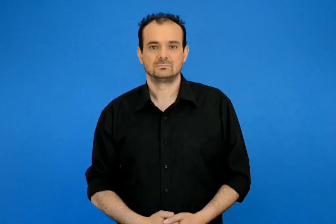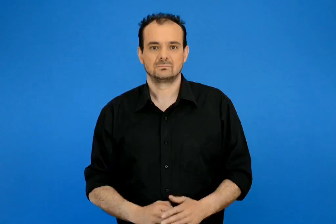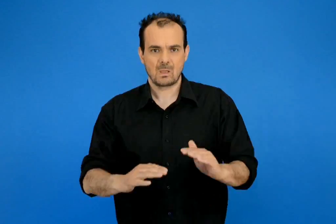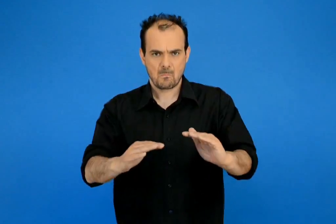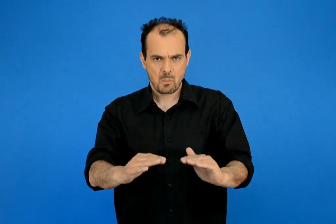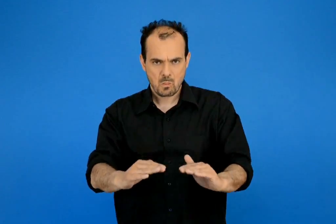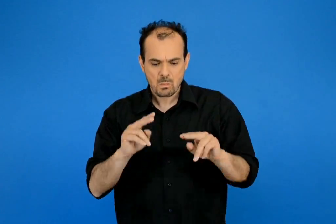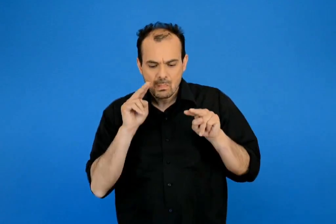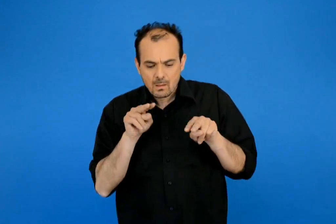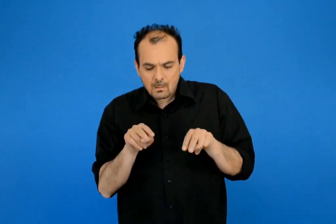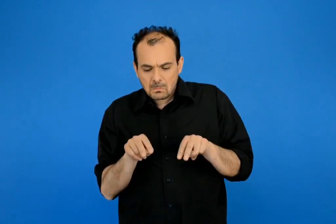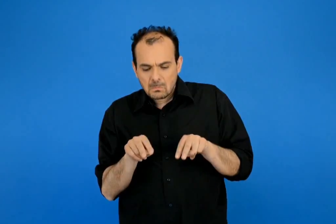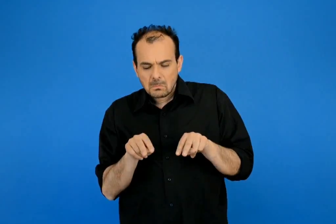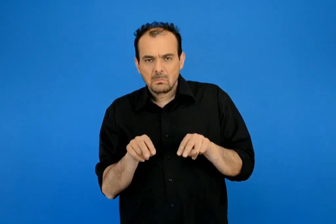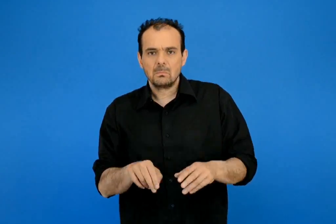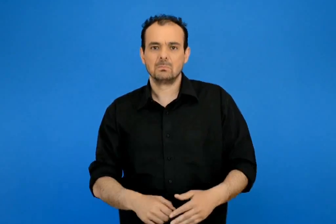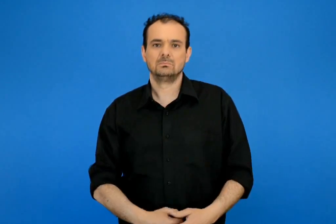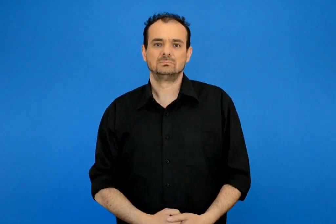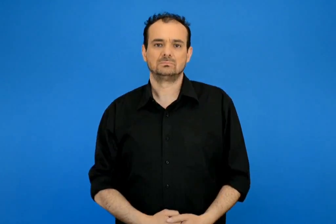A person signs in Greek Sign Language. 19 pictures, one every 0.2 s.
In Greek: να κοιτάξουμε χαμηλά
